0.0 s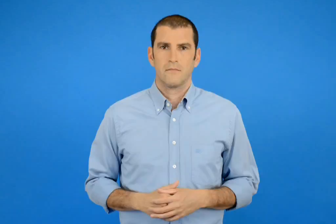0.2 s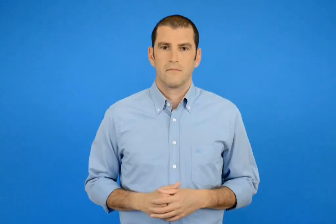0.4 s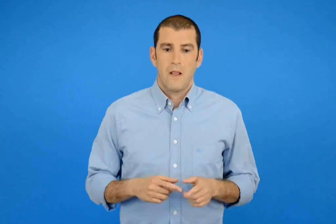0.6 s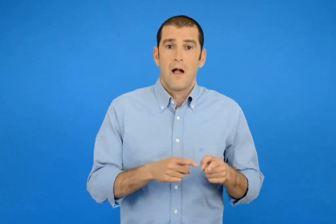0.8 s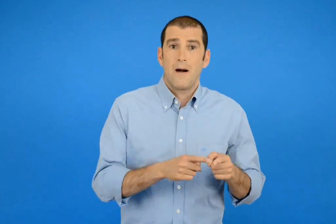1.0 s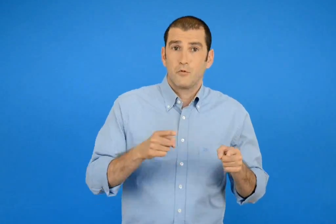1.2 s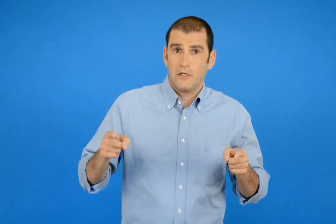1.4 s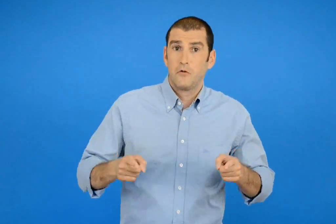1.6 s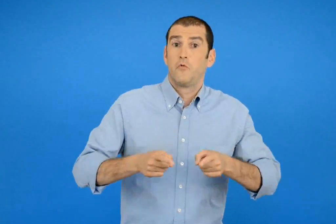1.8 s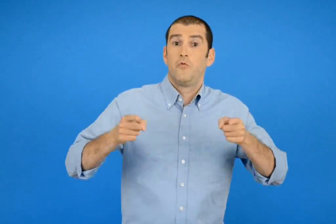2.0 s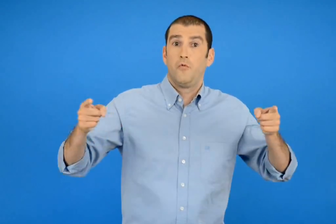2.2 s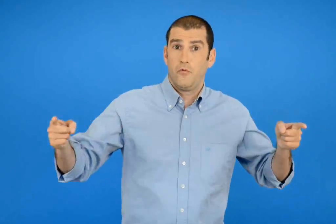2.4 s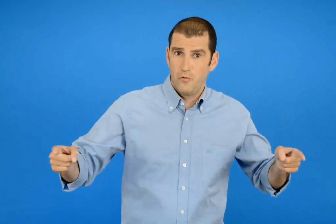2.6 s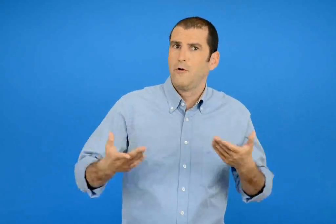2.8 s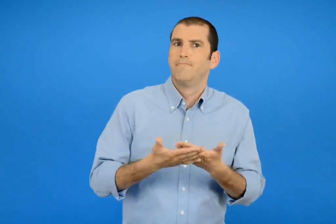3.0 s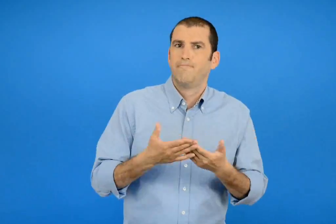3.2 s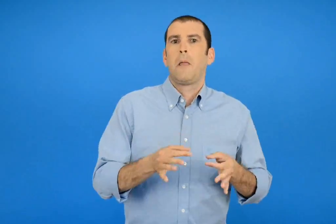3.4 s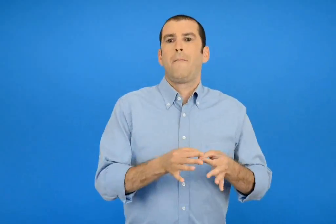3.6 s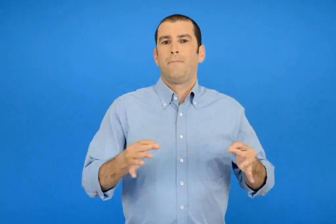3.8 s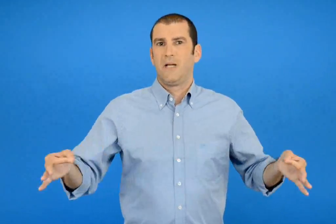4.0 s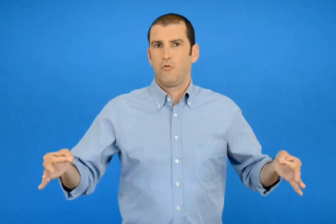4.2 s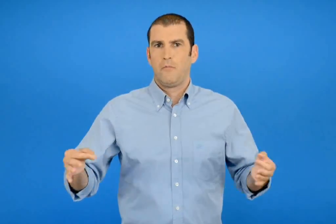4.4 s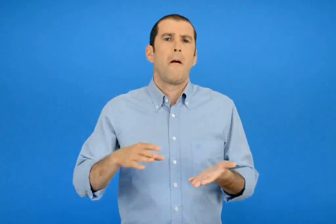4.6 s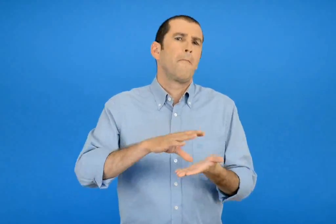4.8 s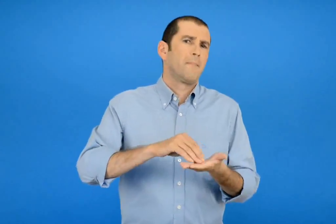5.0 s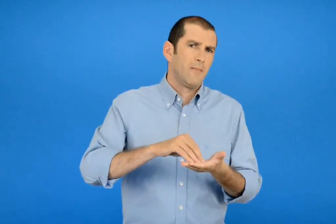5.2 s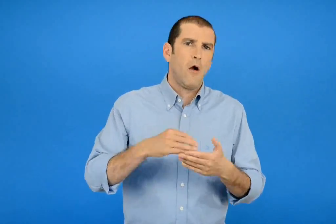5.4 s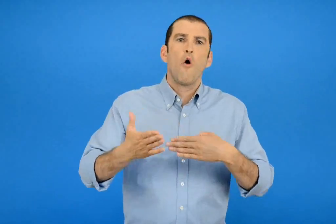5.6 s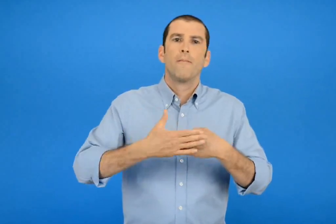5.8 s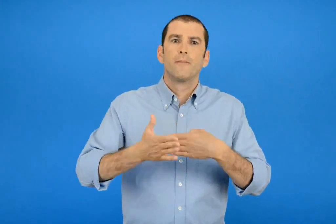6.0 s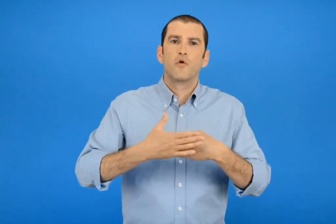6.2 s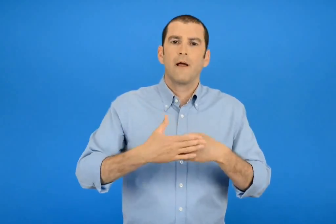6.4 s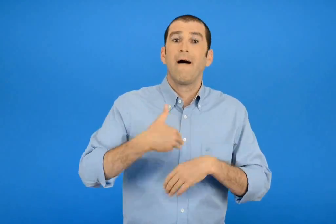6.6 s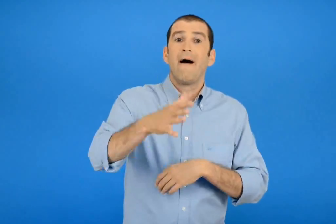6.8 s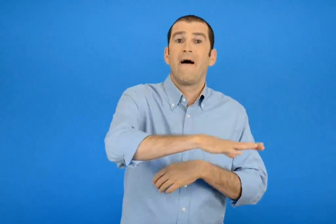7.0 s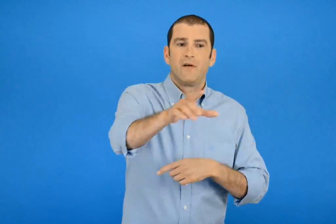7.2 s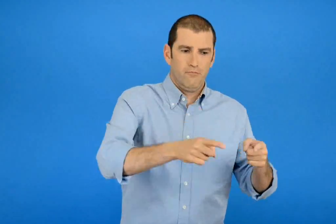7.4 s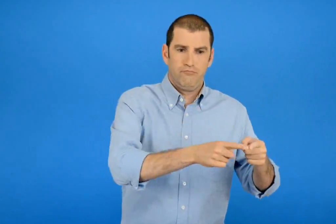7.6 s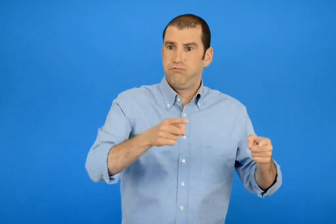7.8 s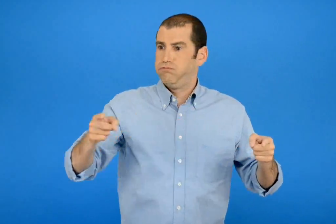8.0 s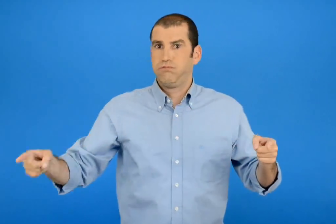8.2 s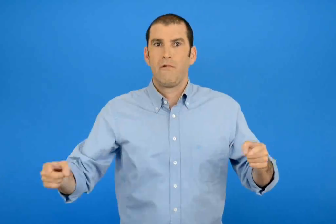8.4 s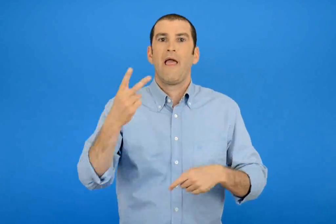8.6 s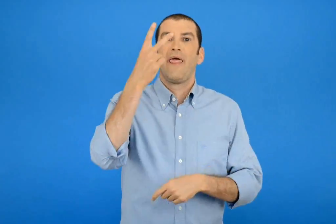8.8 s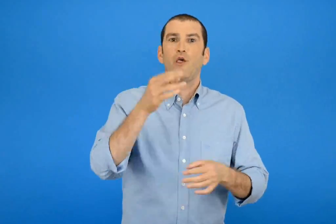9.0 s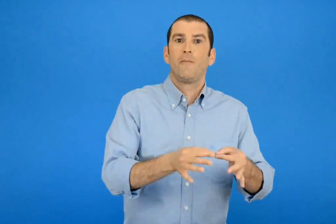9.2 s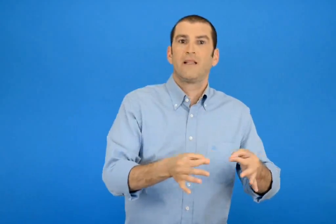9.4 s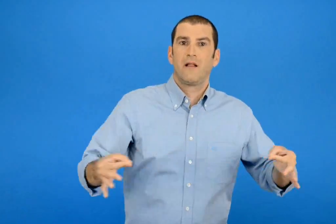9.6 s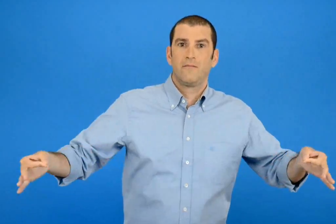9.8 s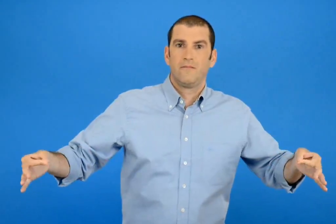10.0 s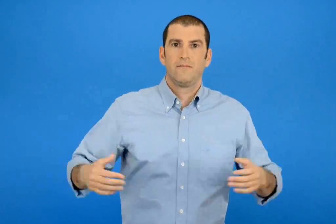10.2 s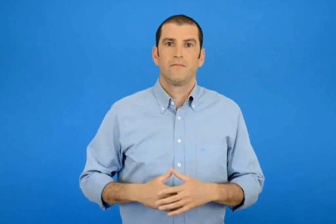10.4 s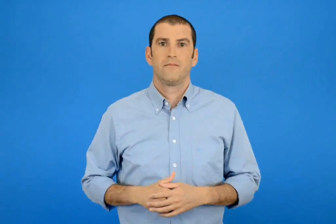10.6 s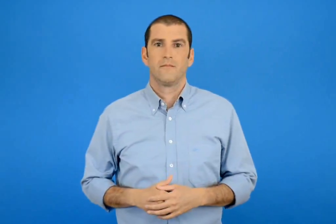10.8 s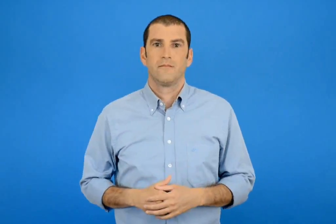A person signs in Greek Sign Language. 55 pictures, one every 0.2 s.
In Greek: για μεγάλες αποστάσεις χρησιμοποιούμε το μέτρο προ χριστού πόρτα αυλής = 2 μέτρο
